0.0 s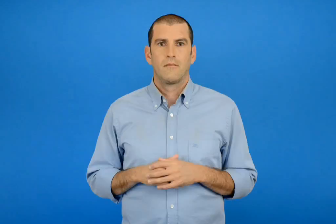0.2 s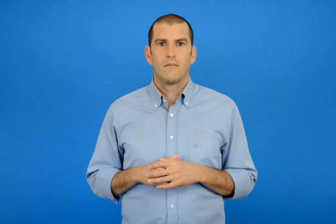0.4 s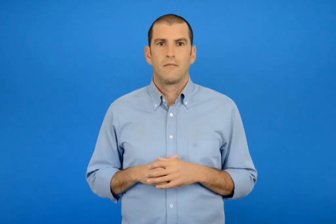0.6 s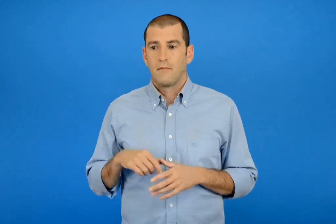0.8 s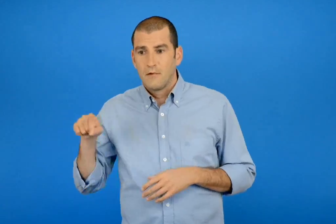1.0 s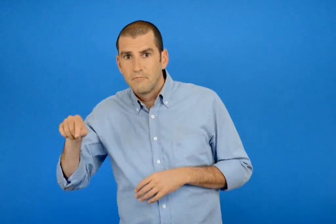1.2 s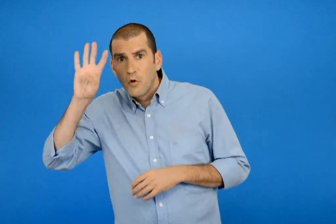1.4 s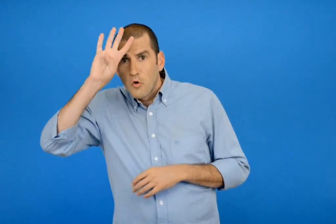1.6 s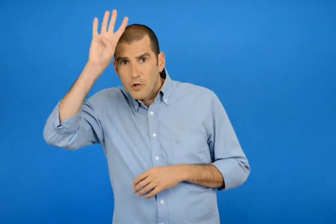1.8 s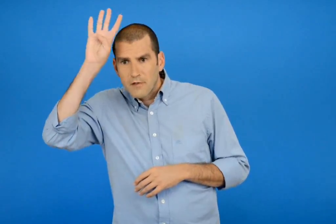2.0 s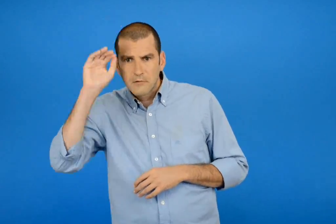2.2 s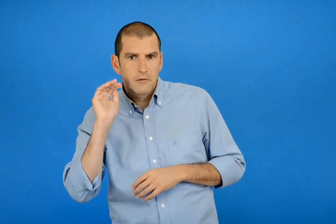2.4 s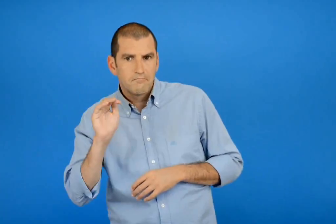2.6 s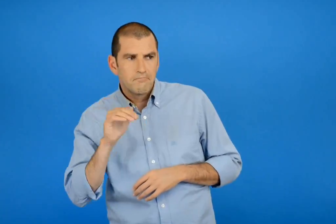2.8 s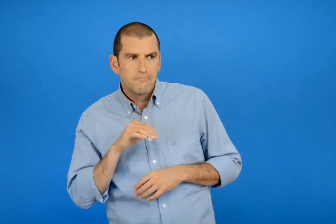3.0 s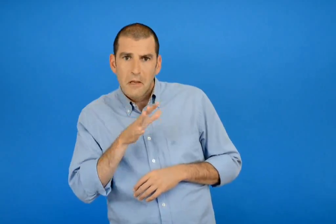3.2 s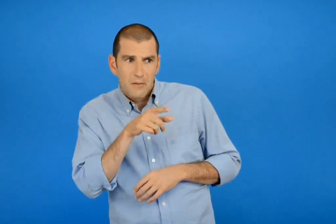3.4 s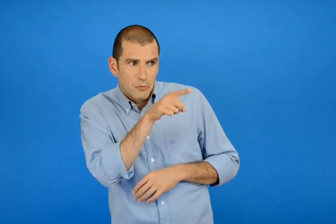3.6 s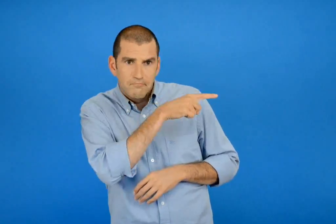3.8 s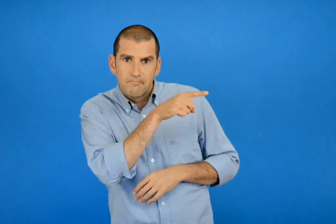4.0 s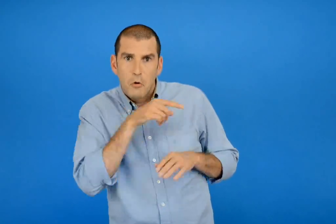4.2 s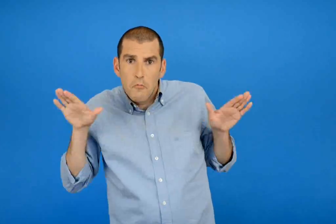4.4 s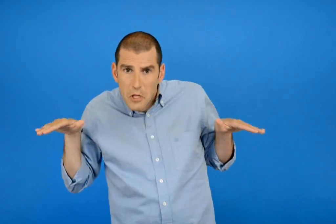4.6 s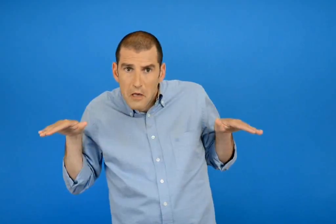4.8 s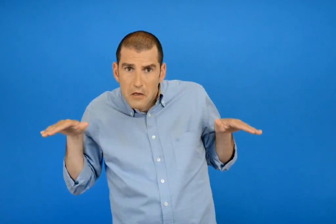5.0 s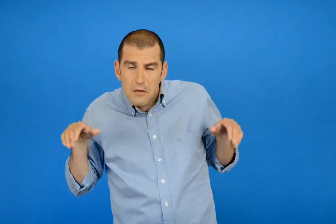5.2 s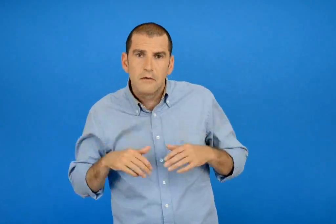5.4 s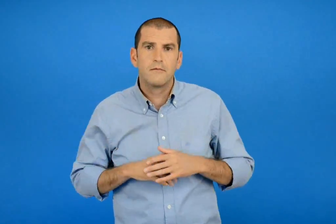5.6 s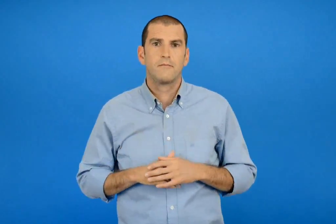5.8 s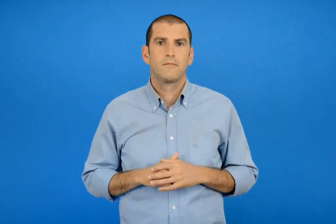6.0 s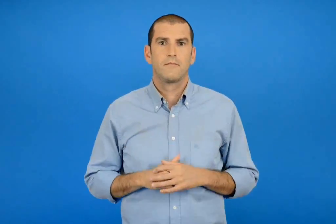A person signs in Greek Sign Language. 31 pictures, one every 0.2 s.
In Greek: μήπως είναι πουλιά ; ρώτησε ο ορφέας
